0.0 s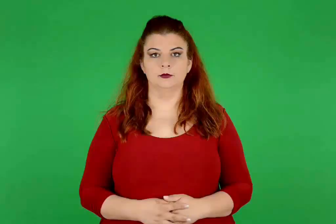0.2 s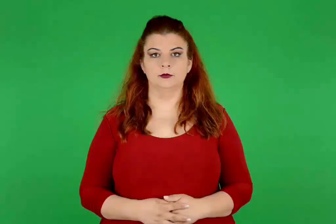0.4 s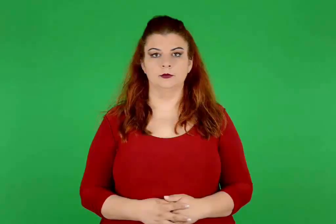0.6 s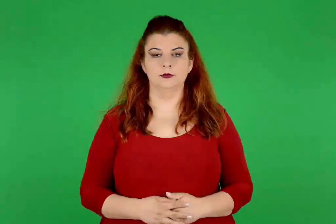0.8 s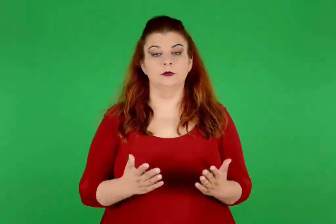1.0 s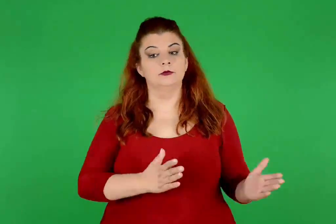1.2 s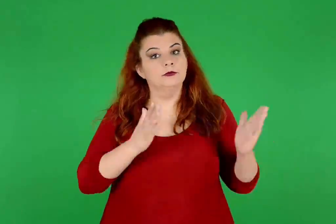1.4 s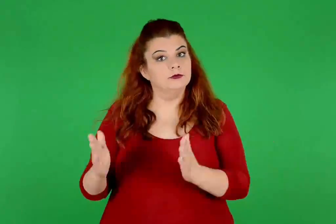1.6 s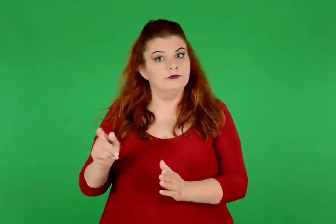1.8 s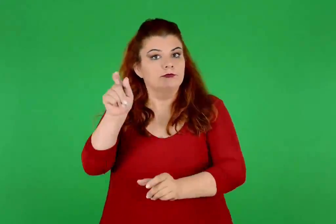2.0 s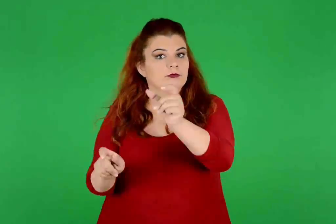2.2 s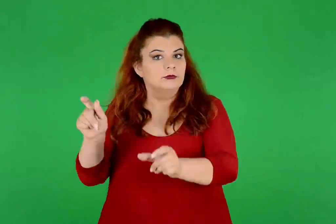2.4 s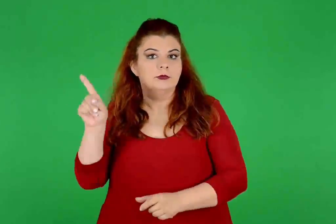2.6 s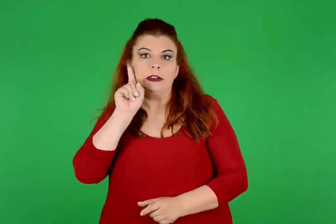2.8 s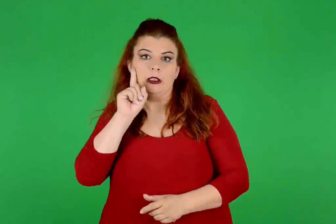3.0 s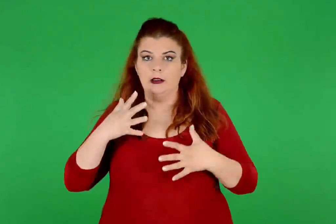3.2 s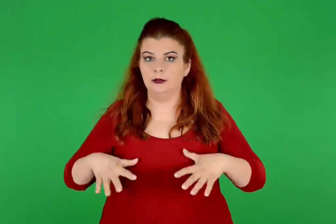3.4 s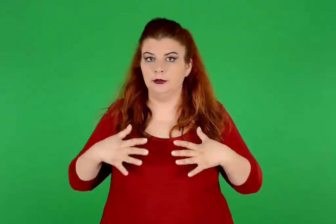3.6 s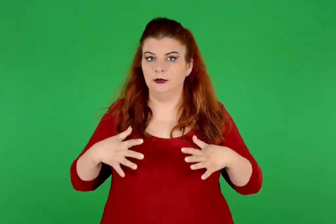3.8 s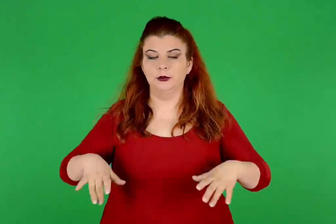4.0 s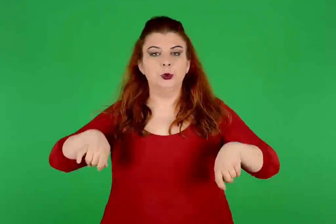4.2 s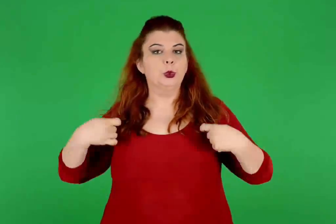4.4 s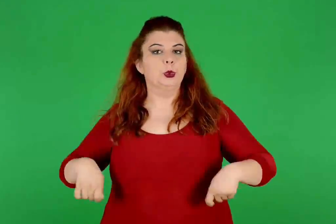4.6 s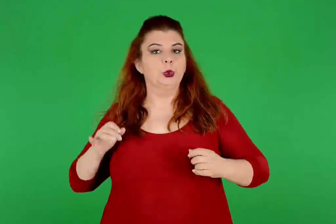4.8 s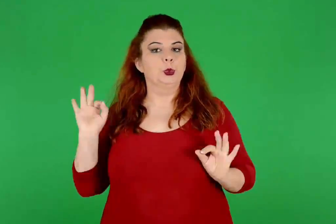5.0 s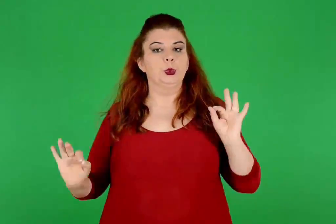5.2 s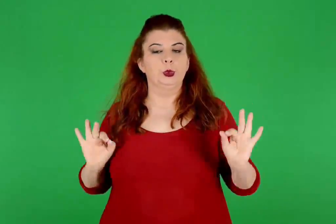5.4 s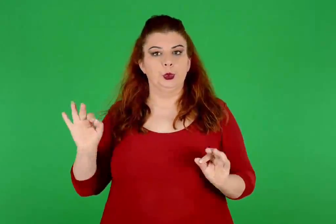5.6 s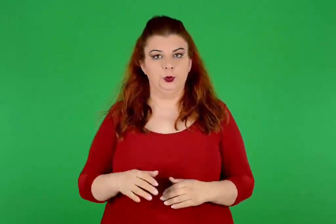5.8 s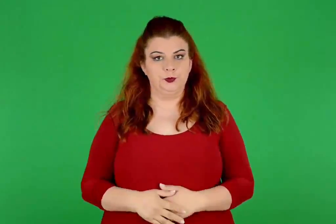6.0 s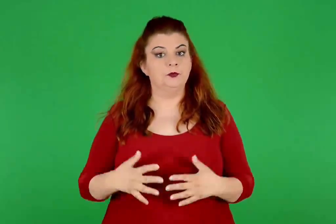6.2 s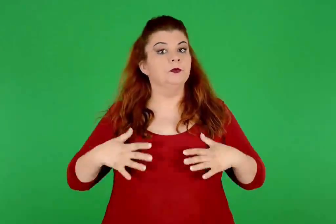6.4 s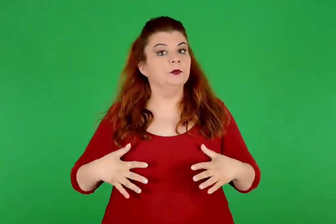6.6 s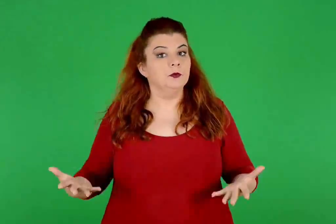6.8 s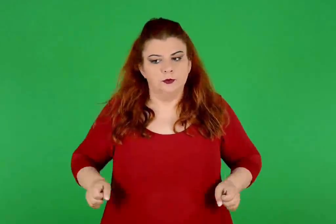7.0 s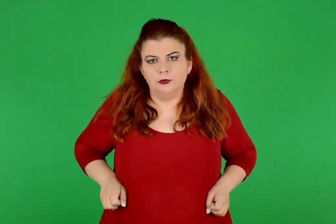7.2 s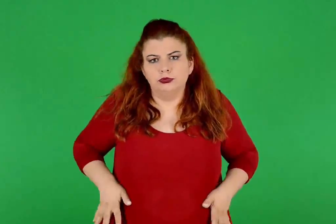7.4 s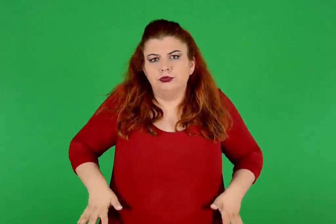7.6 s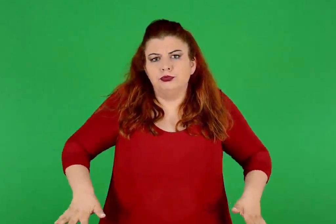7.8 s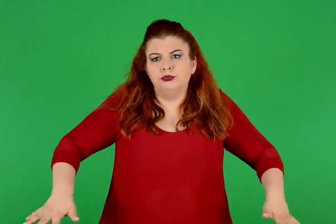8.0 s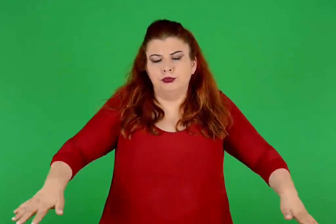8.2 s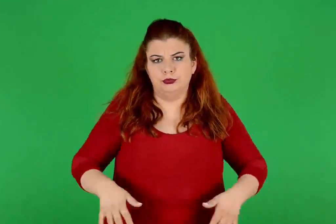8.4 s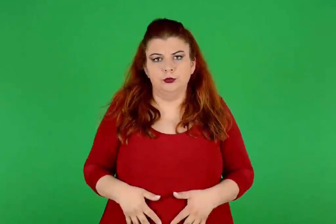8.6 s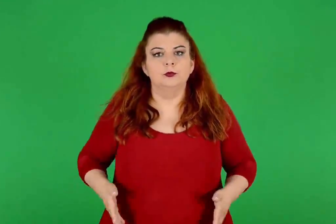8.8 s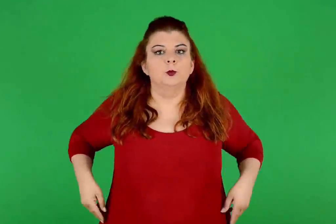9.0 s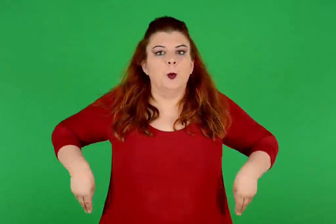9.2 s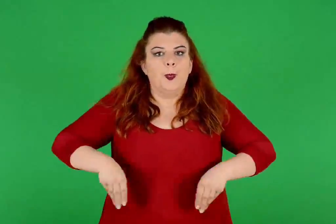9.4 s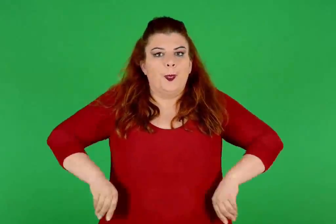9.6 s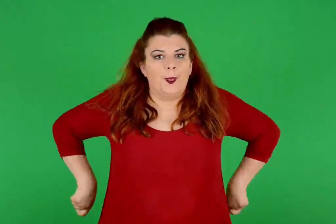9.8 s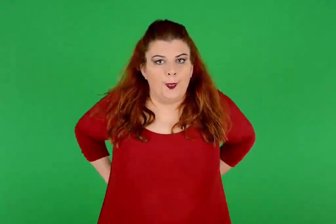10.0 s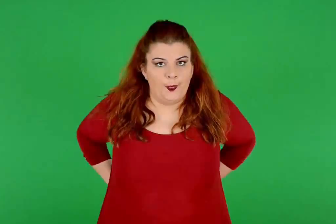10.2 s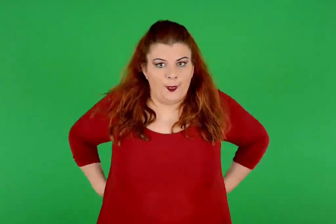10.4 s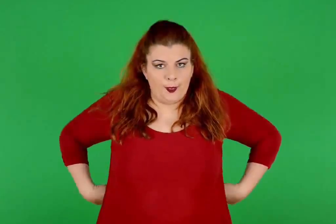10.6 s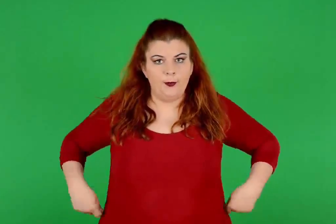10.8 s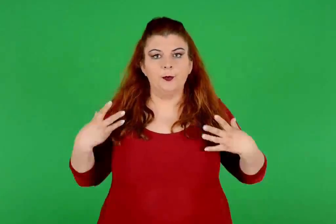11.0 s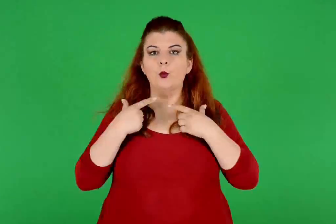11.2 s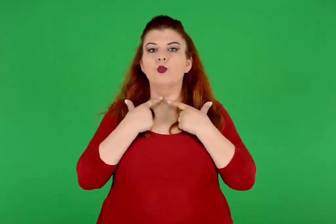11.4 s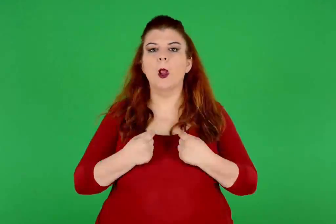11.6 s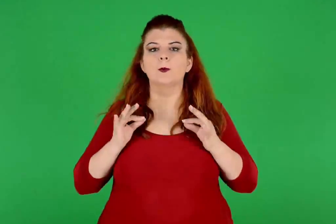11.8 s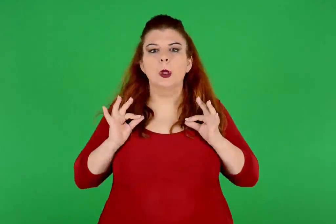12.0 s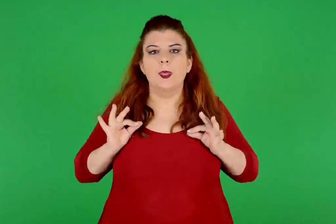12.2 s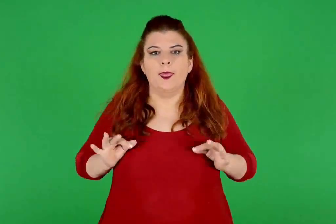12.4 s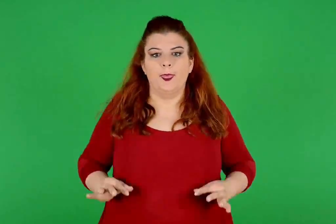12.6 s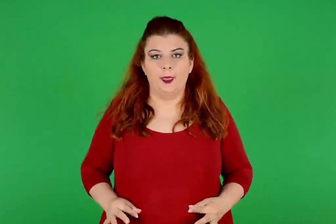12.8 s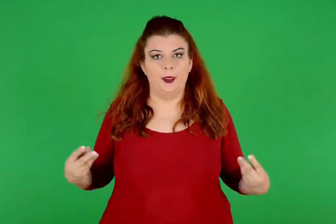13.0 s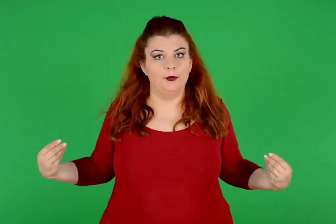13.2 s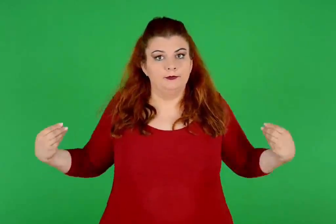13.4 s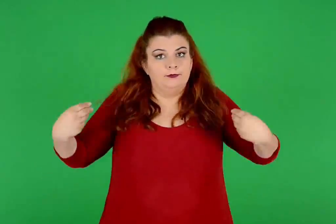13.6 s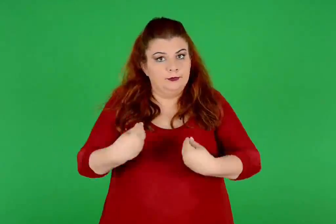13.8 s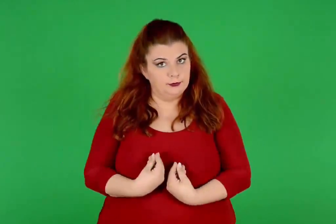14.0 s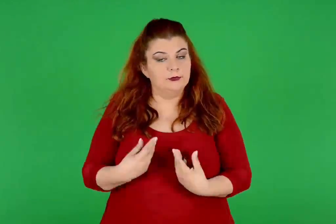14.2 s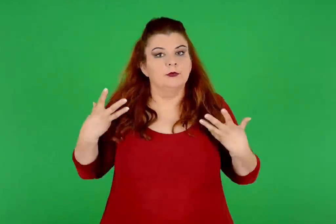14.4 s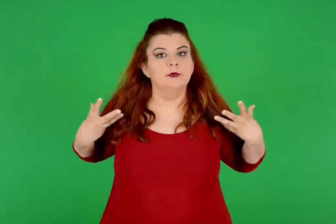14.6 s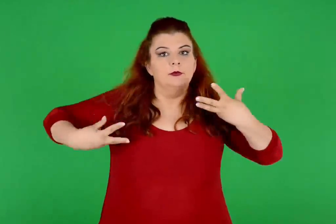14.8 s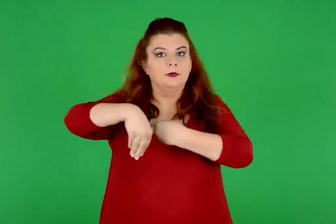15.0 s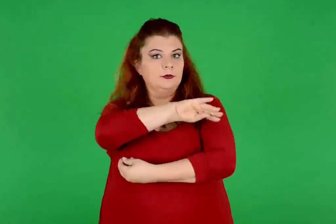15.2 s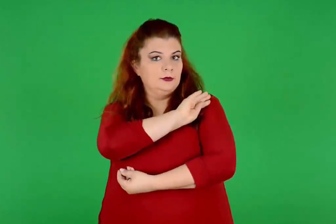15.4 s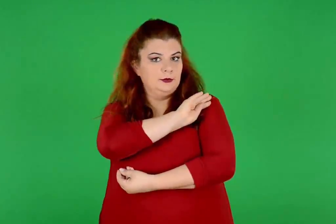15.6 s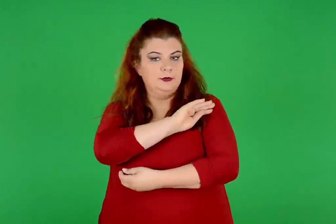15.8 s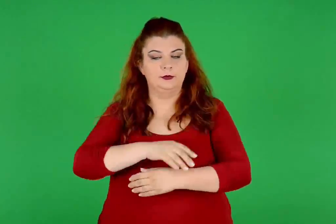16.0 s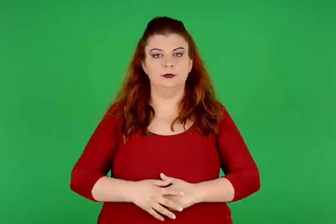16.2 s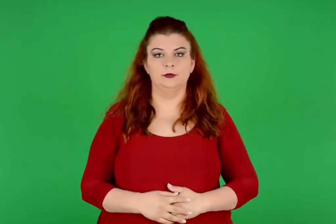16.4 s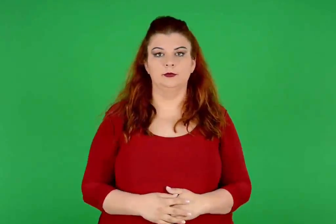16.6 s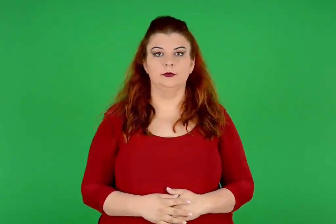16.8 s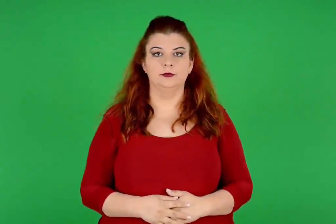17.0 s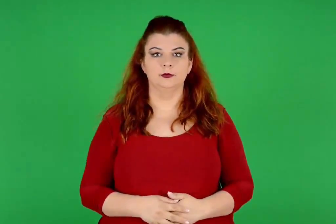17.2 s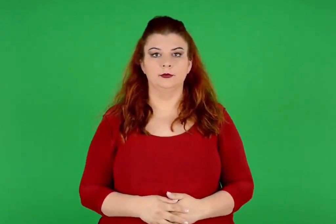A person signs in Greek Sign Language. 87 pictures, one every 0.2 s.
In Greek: αντίθετα , τα ρούχα των γυναικών ήταν κομψά και πολυτελή. φορούσαν φανταχτερές μακριές φούστες , κοντές ποδιές , λεπτά πουκάμισα , πανωφόρια κι εσάρπες
